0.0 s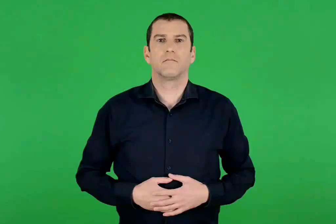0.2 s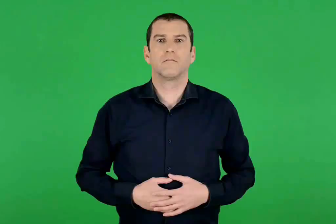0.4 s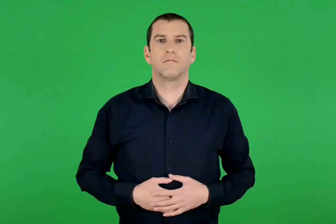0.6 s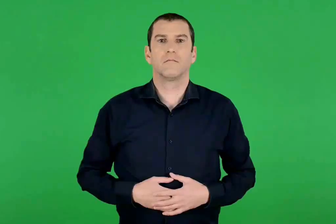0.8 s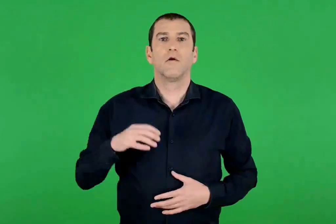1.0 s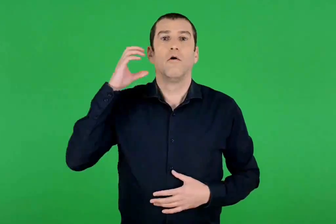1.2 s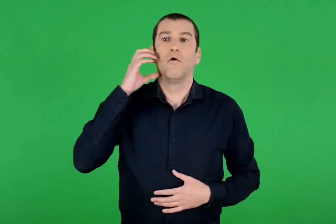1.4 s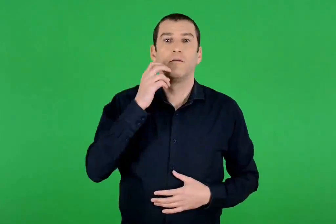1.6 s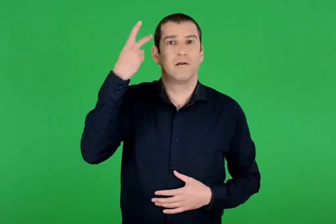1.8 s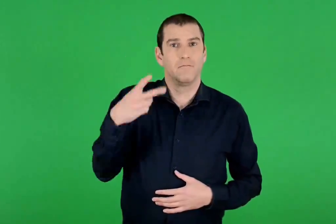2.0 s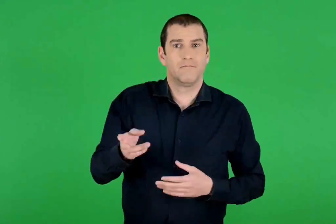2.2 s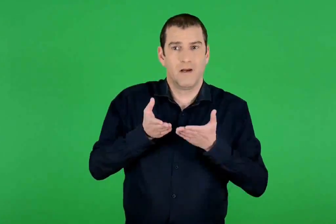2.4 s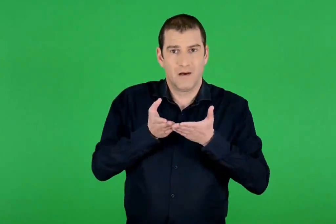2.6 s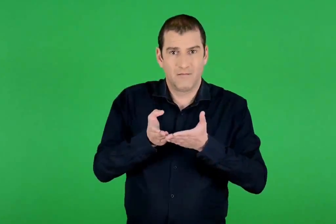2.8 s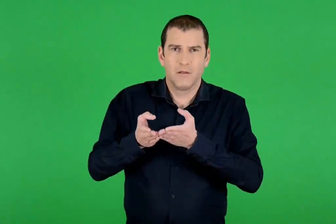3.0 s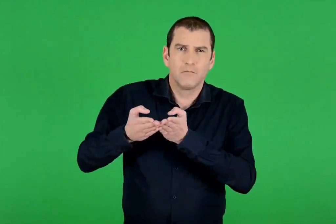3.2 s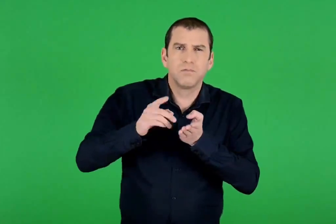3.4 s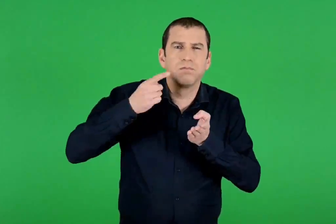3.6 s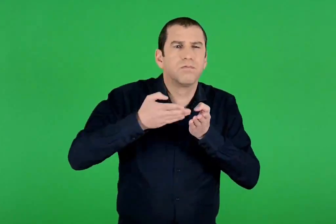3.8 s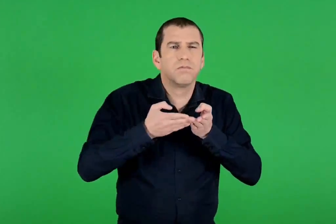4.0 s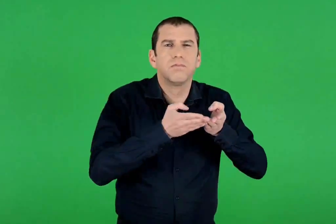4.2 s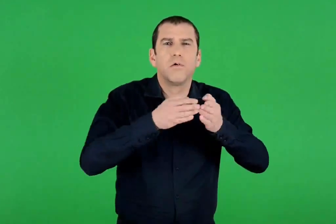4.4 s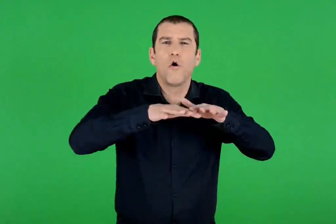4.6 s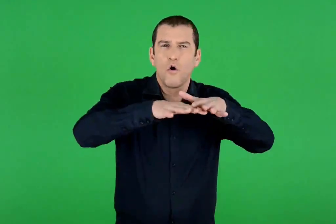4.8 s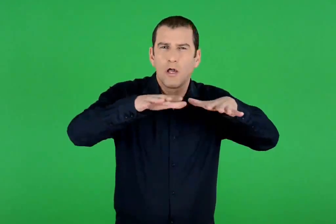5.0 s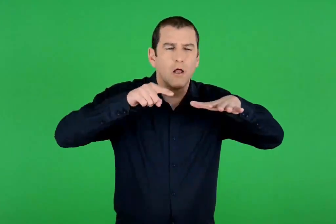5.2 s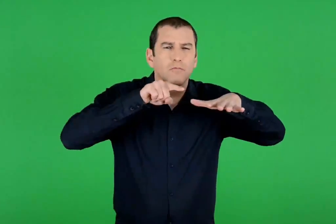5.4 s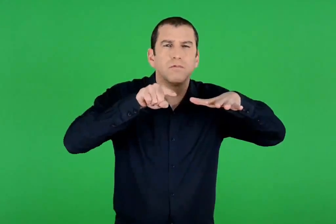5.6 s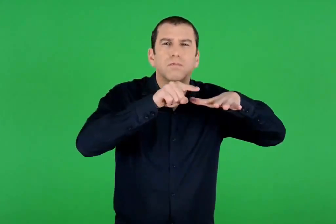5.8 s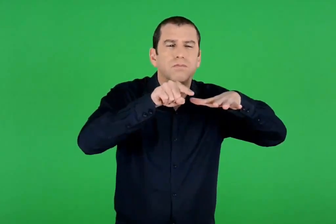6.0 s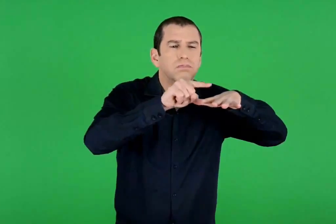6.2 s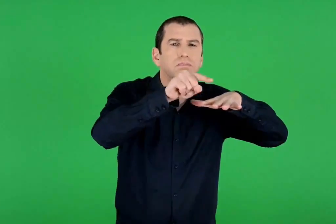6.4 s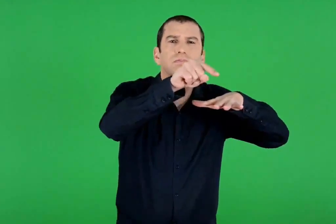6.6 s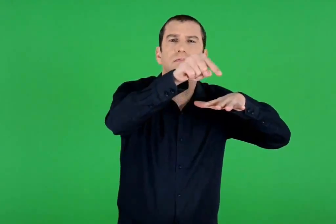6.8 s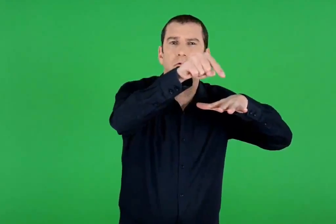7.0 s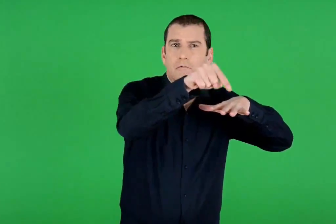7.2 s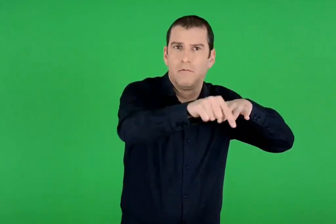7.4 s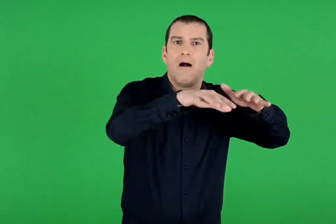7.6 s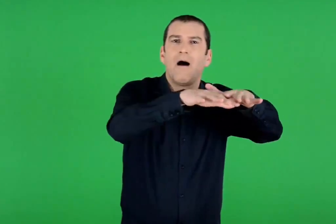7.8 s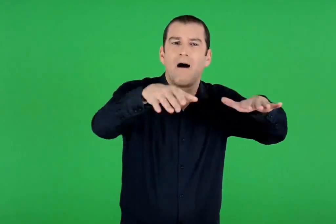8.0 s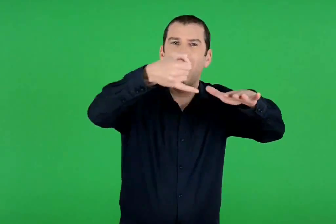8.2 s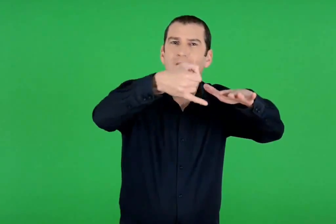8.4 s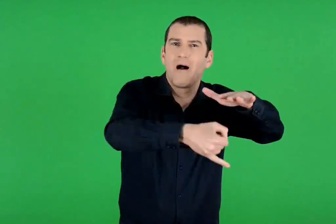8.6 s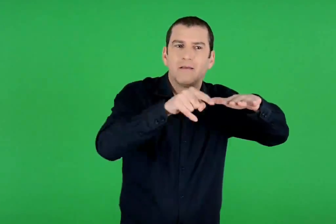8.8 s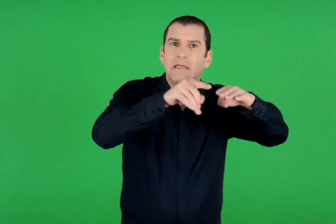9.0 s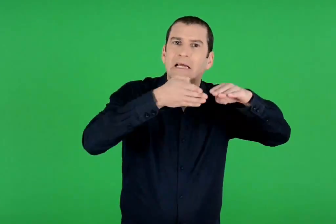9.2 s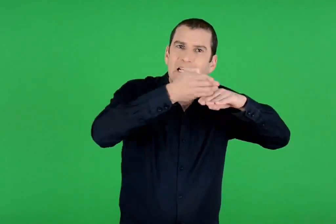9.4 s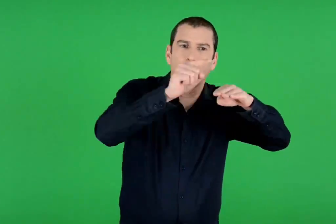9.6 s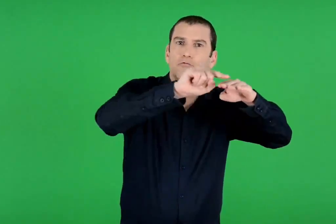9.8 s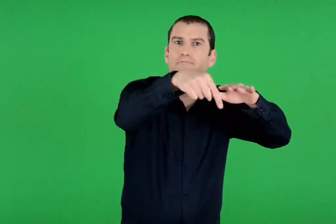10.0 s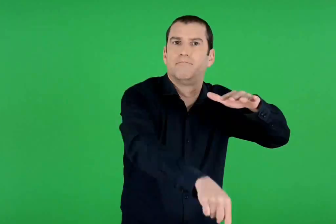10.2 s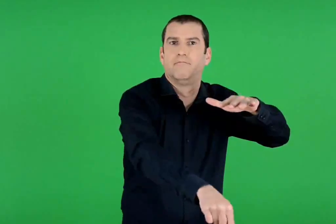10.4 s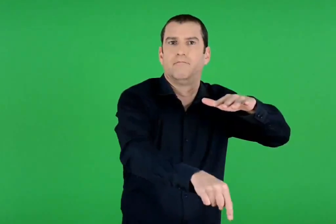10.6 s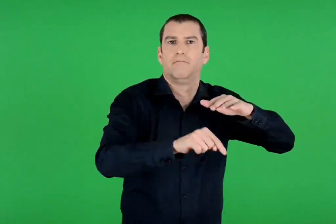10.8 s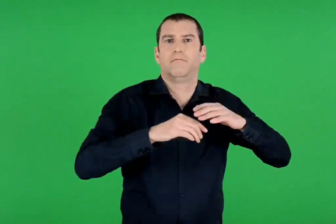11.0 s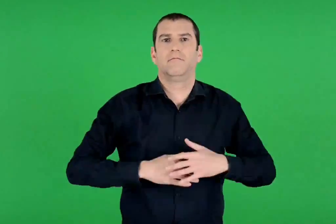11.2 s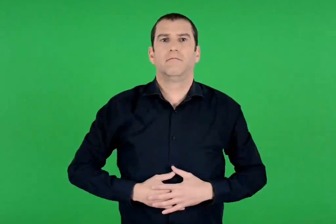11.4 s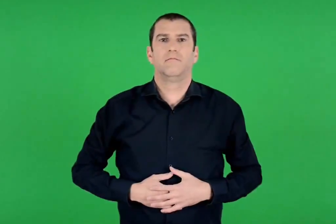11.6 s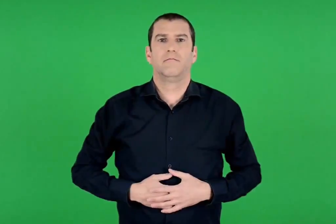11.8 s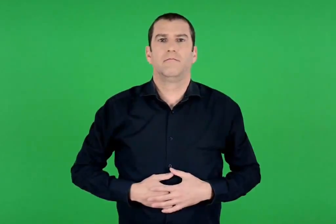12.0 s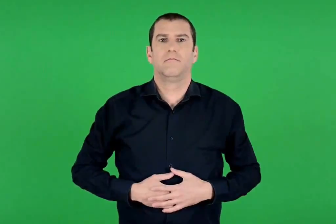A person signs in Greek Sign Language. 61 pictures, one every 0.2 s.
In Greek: το καράβι του οδυσσέα ταξίδεψε ως το τέρμα του ωκεανού που βρισκόταν η είσοδος του άδη
